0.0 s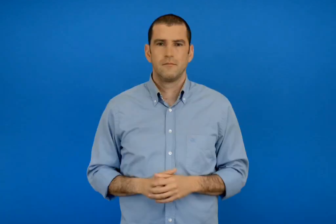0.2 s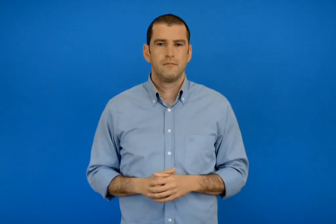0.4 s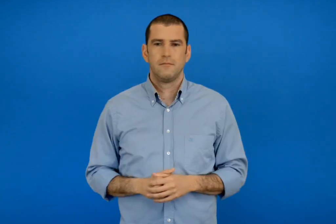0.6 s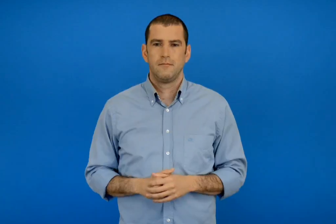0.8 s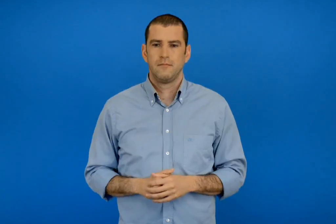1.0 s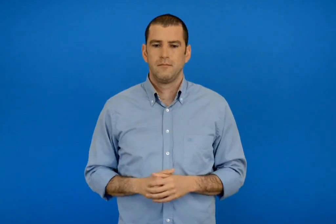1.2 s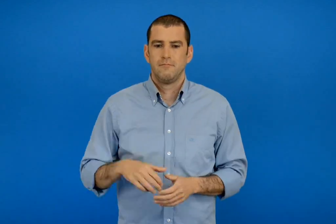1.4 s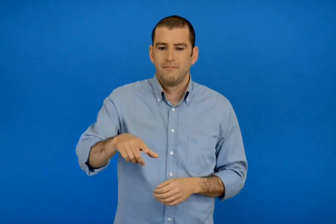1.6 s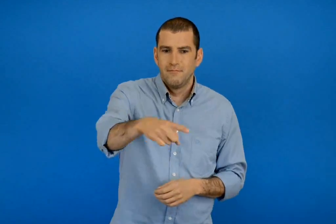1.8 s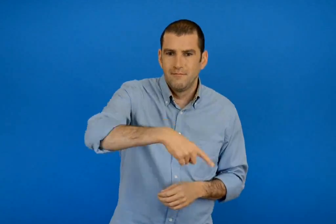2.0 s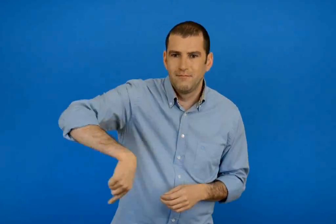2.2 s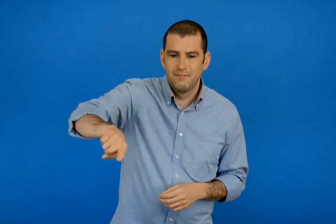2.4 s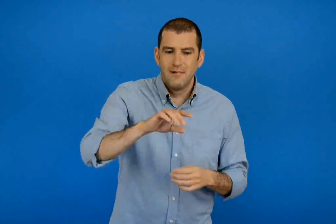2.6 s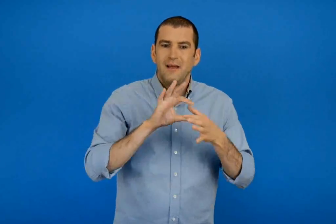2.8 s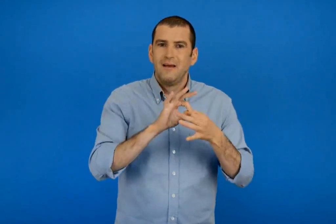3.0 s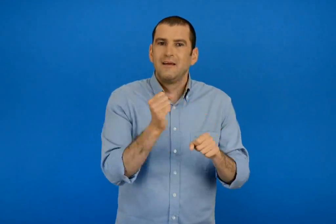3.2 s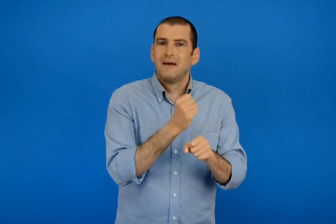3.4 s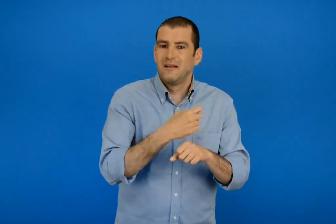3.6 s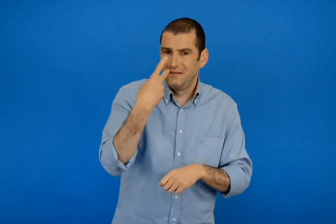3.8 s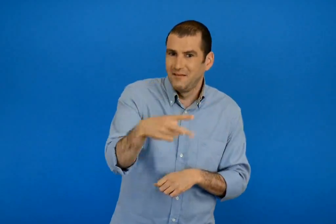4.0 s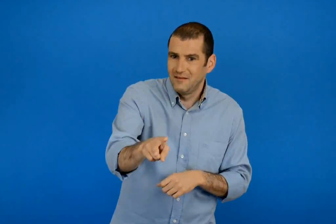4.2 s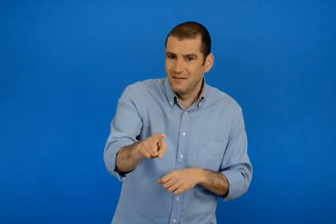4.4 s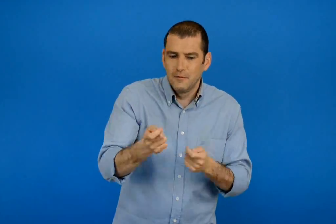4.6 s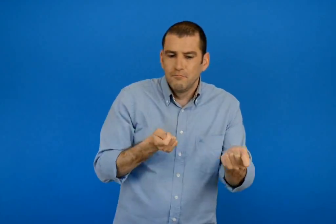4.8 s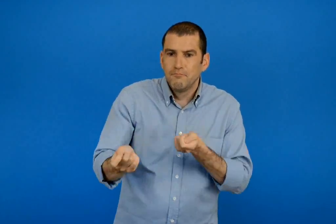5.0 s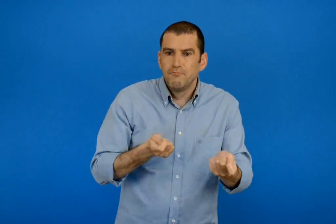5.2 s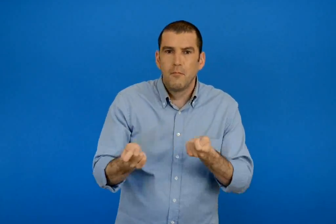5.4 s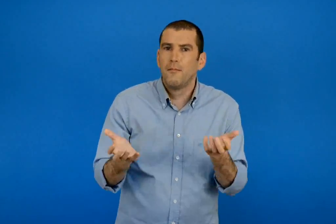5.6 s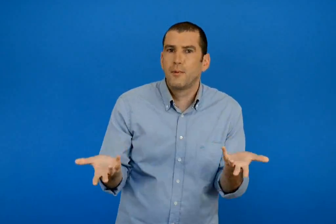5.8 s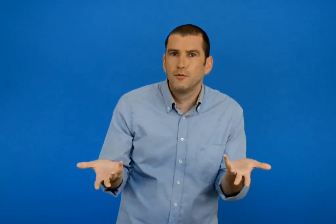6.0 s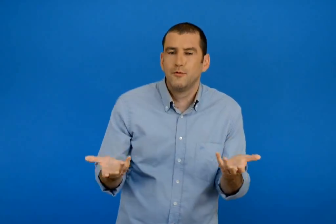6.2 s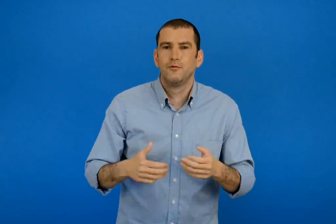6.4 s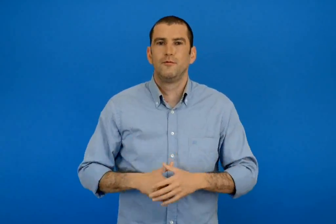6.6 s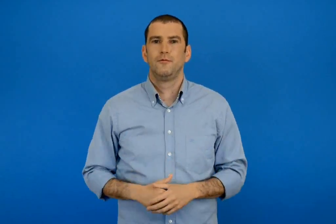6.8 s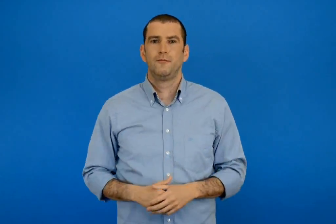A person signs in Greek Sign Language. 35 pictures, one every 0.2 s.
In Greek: πως θα την οργάνωνες με τους συνεργάτες σου ;
